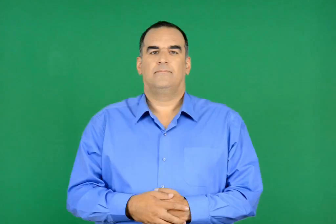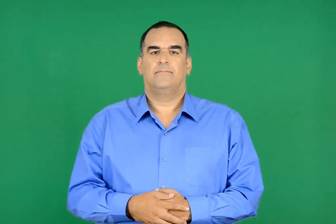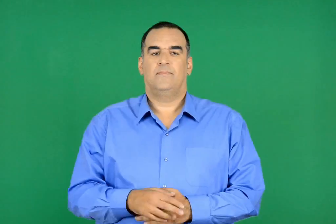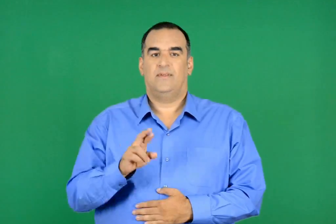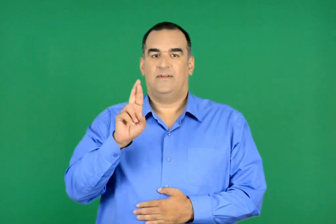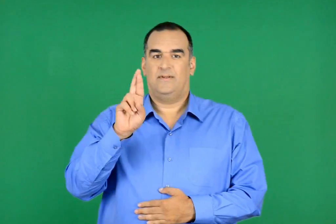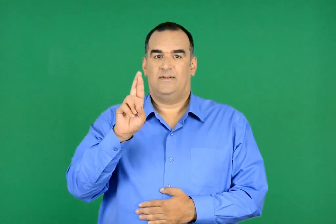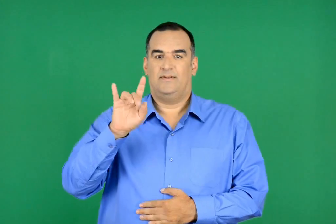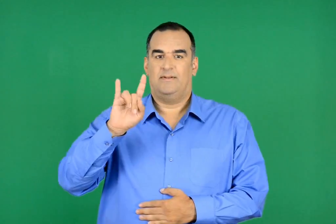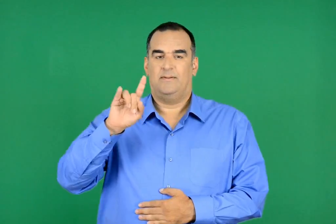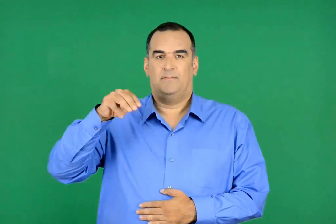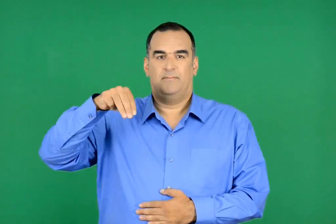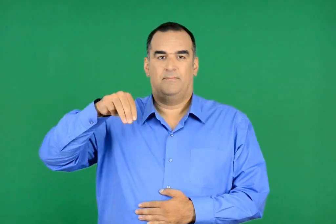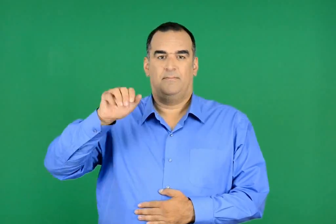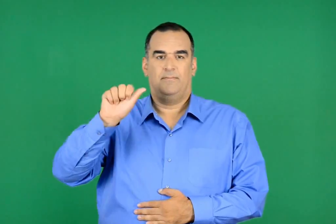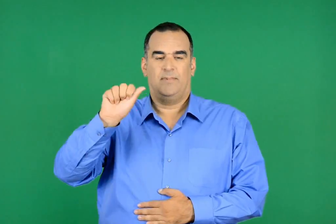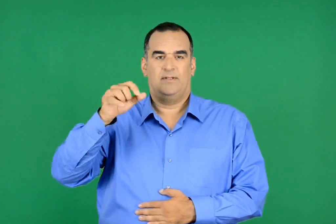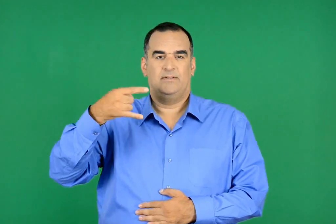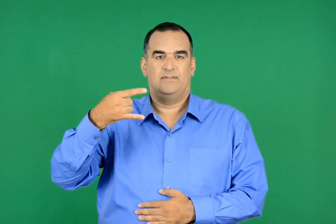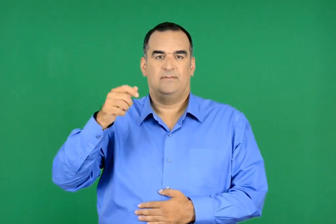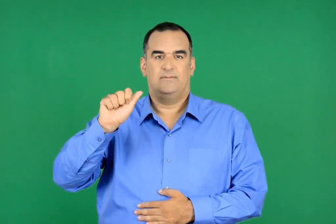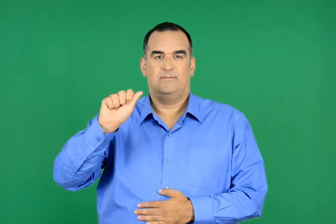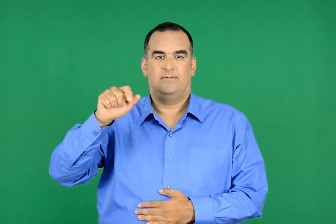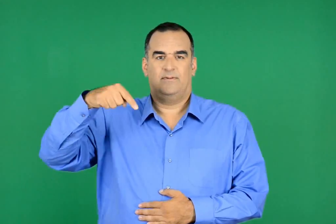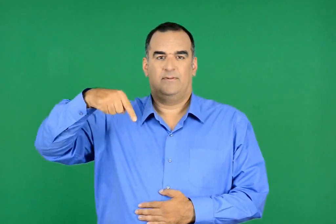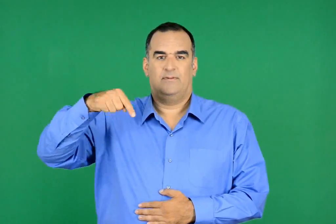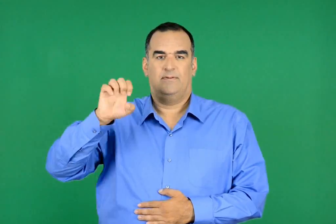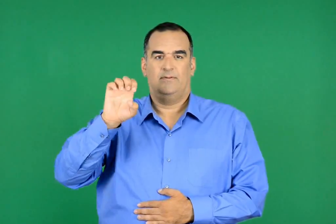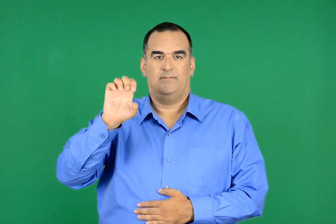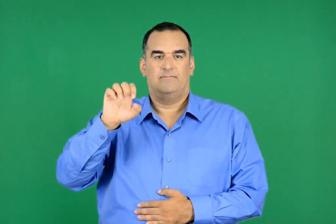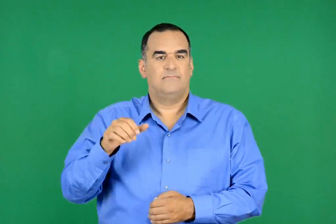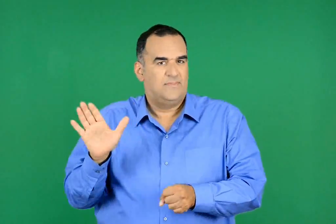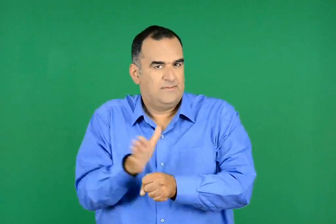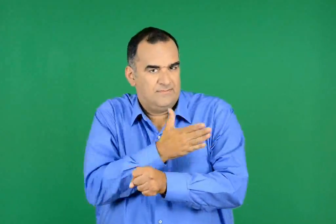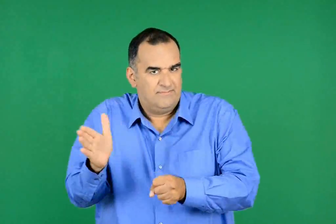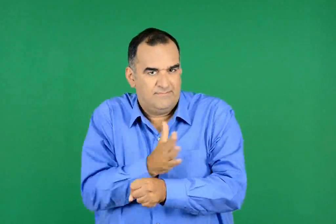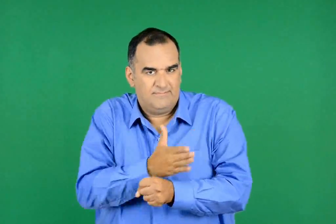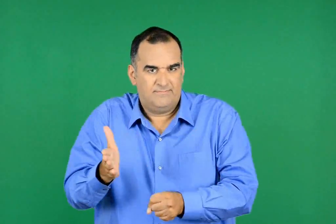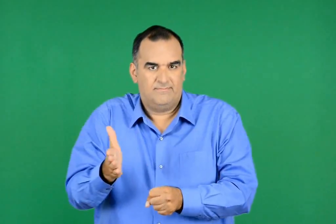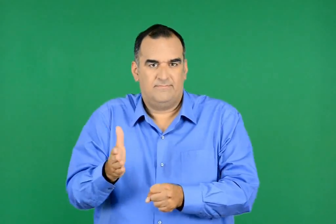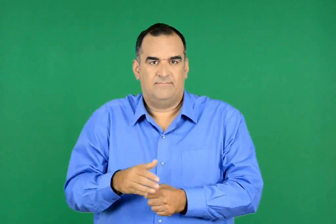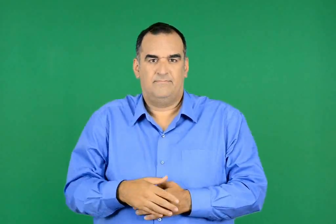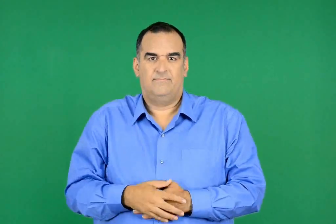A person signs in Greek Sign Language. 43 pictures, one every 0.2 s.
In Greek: ρημάζατε καταστρέφατε
